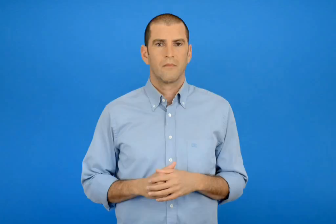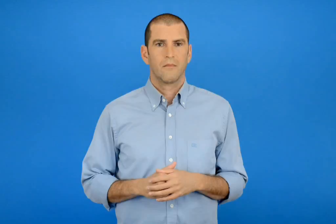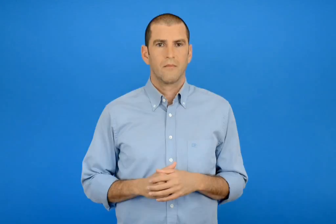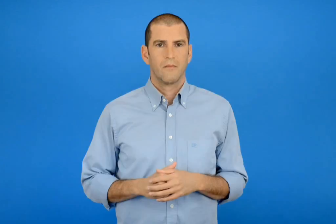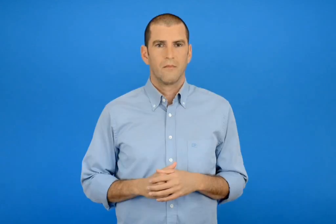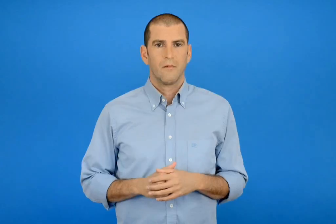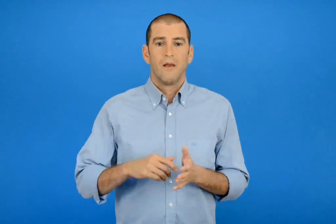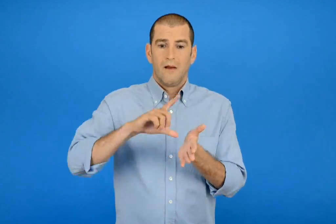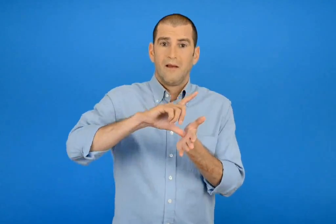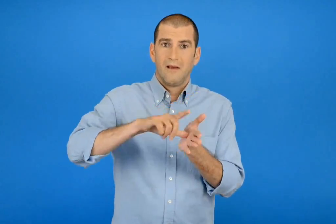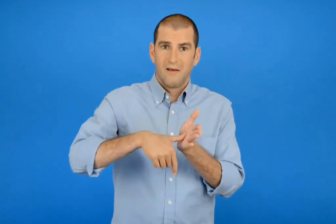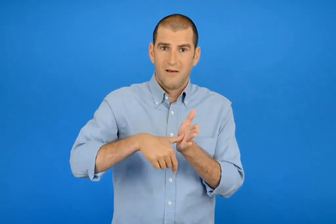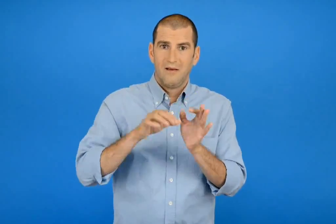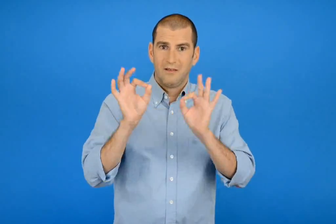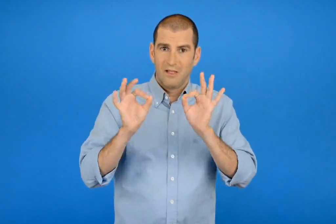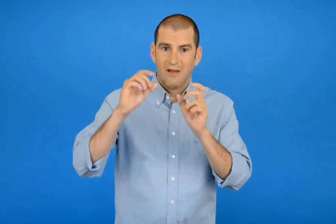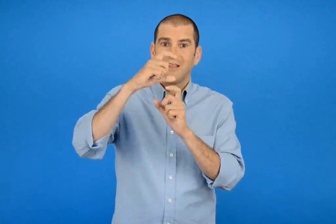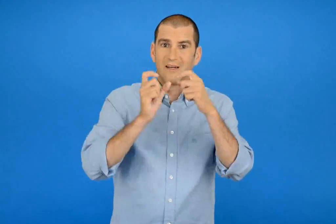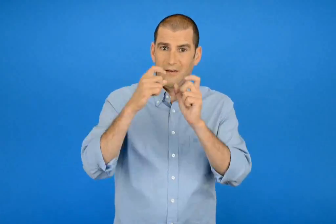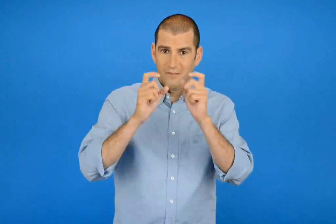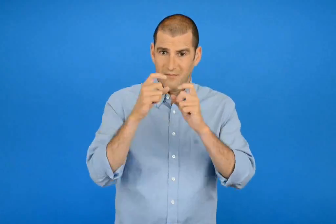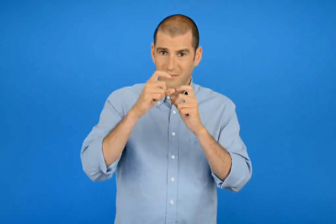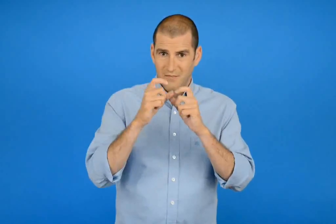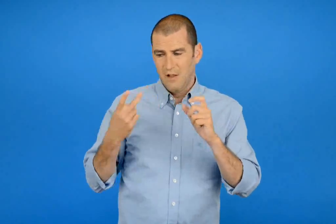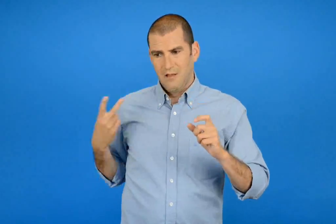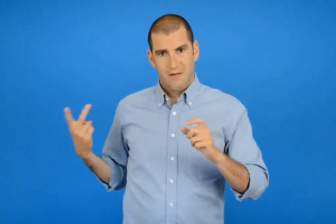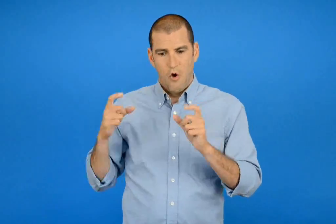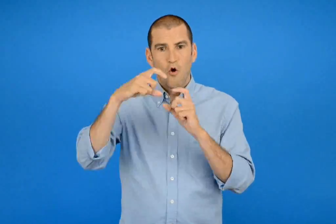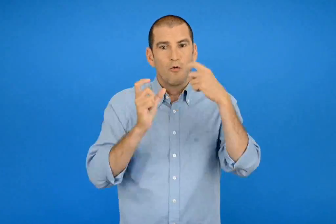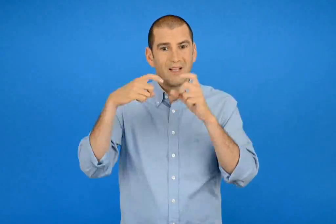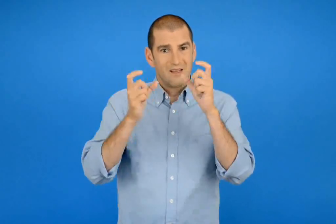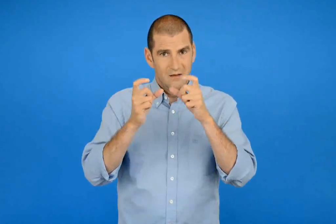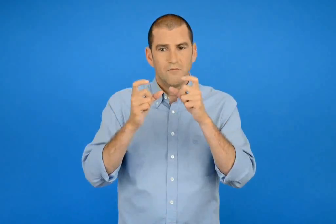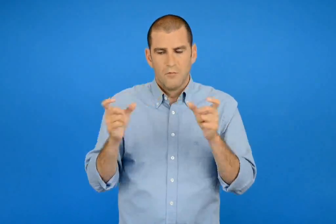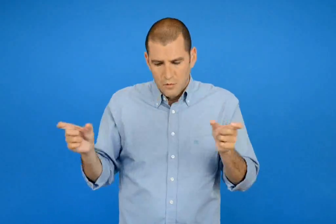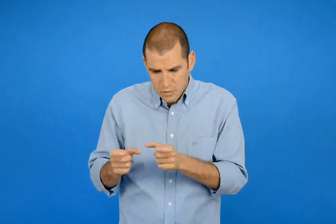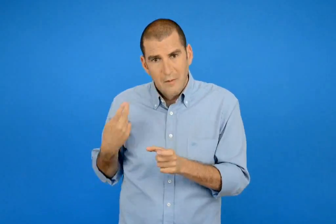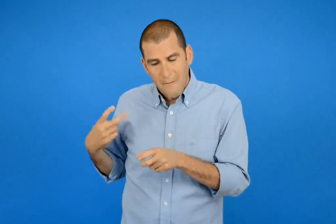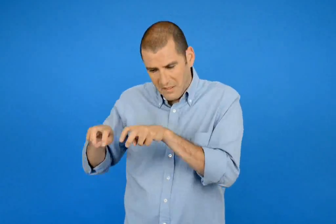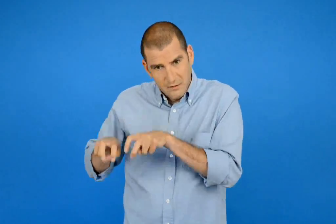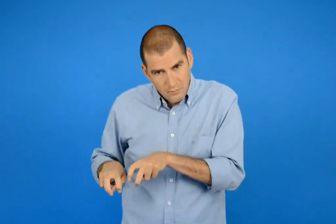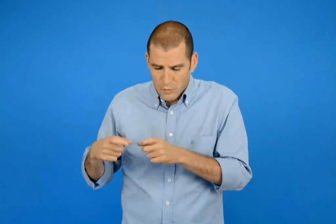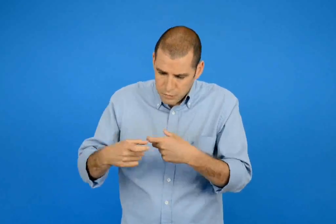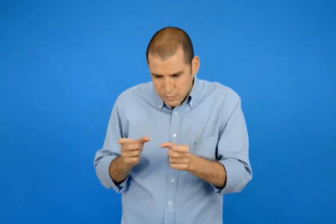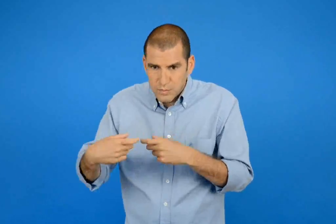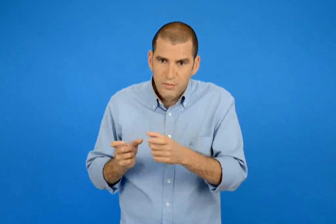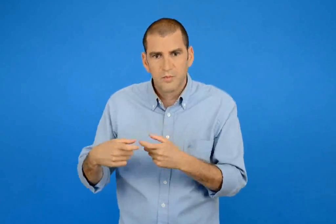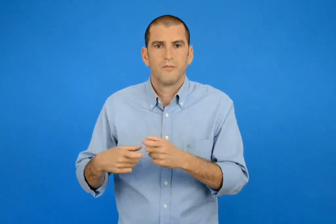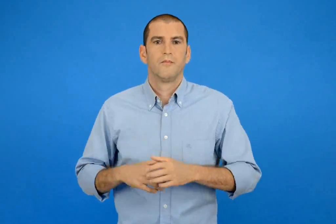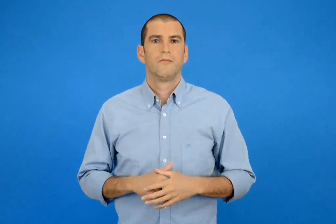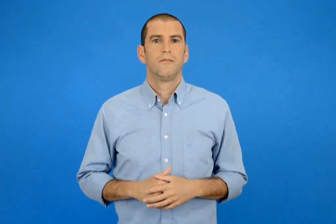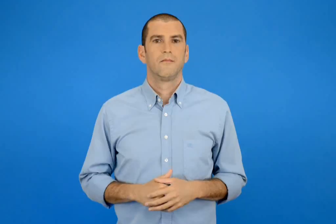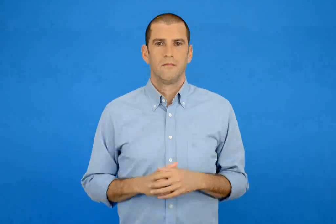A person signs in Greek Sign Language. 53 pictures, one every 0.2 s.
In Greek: με τα κομμάτια που έχουμε από δύο ταγκραμ φτιάχνουμε κάθε φορά με τον διπλανό μου
